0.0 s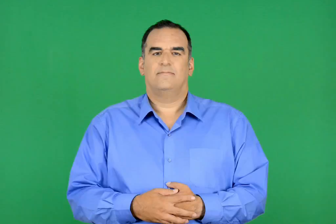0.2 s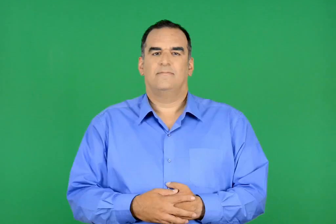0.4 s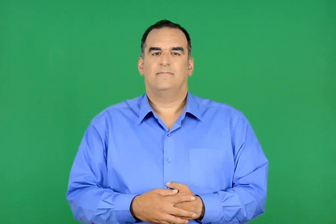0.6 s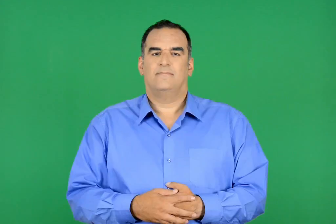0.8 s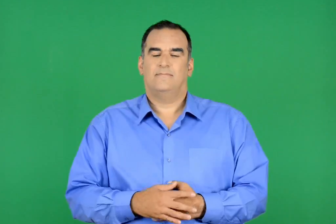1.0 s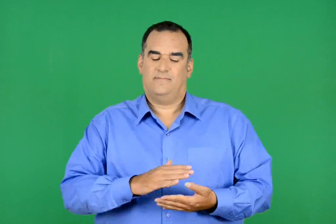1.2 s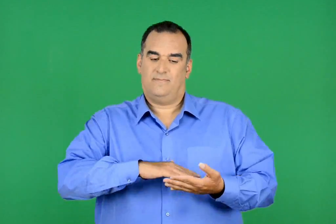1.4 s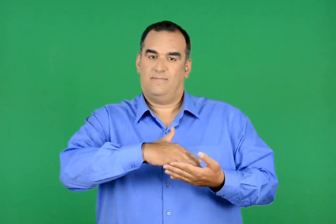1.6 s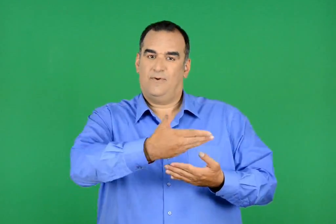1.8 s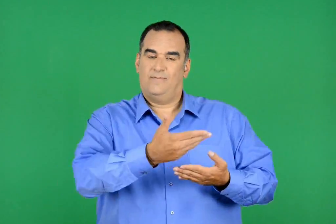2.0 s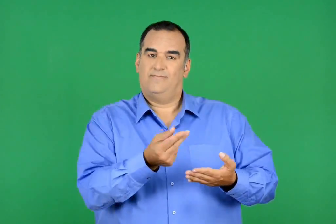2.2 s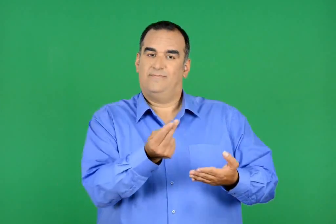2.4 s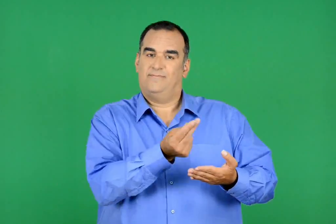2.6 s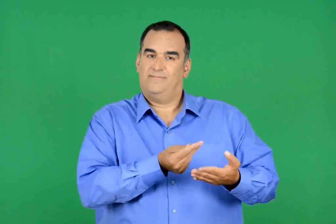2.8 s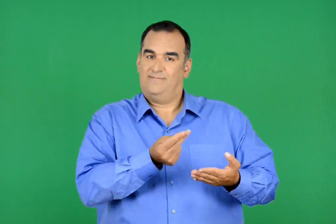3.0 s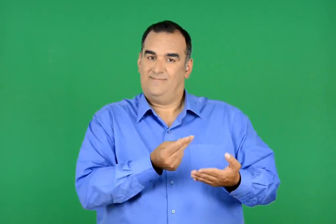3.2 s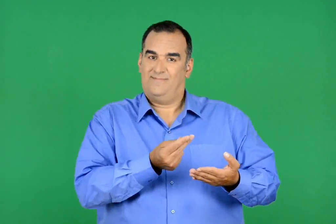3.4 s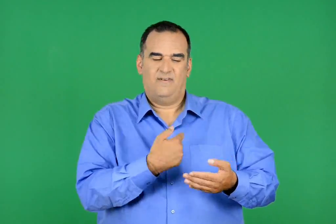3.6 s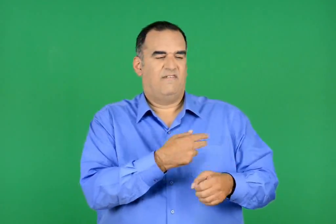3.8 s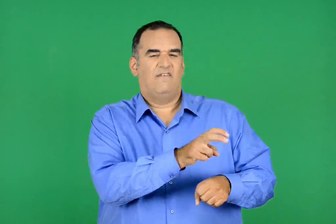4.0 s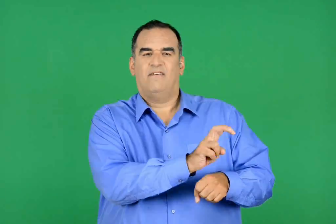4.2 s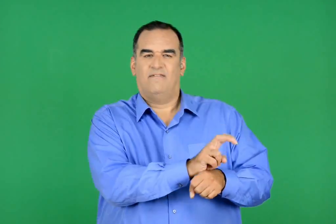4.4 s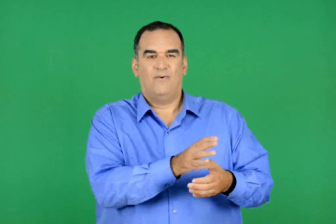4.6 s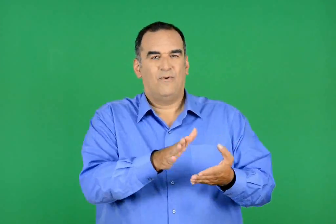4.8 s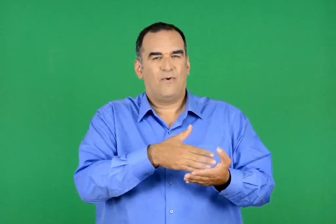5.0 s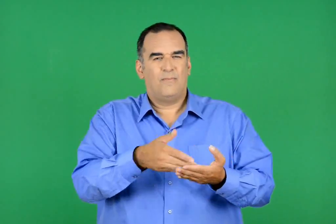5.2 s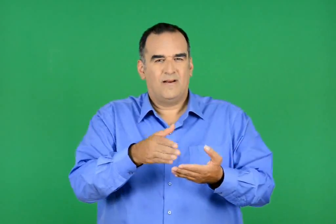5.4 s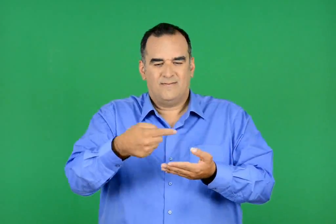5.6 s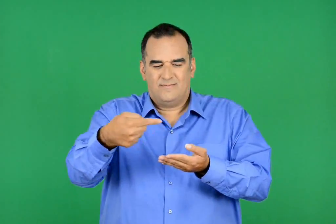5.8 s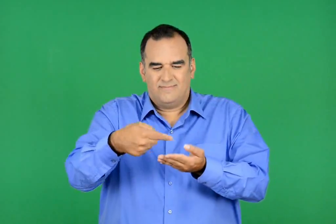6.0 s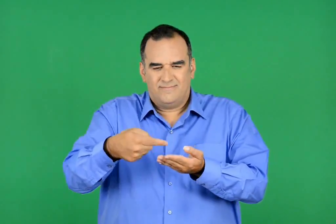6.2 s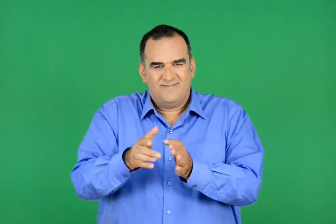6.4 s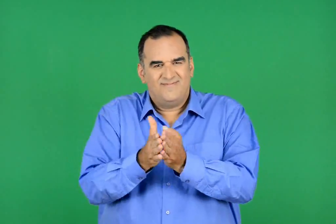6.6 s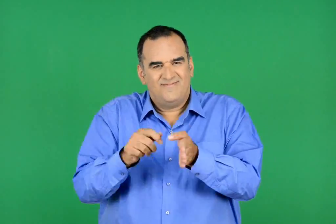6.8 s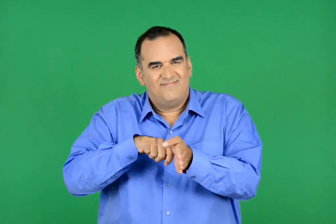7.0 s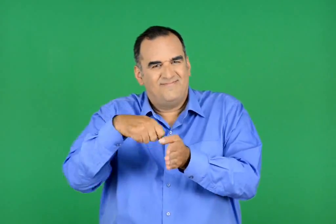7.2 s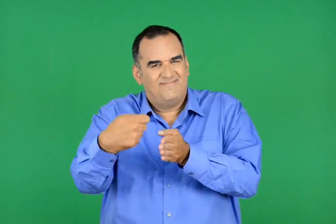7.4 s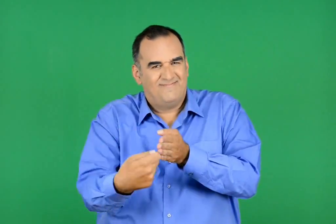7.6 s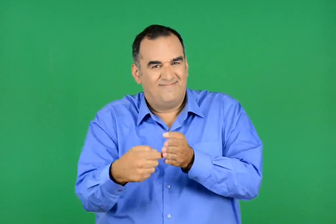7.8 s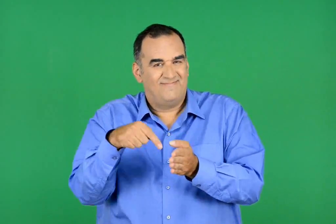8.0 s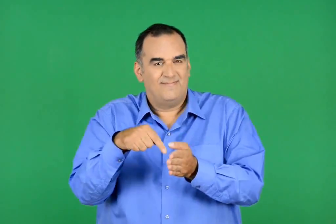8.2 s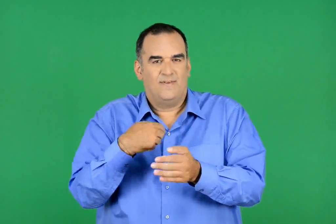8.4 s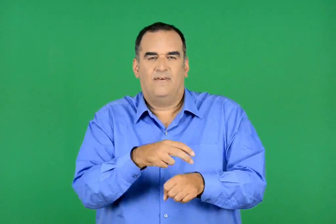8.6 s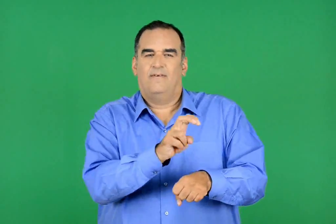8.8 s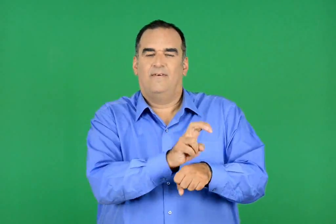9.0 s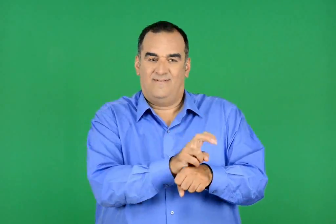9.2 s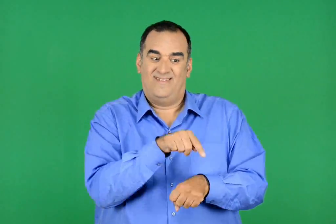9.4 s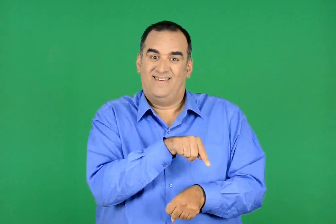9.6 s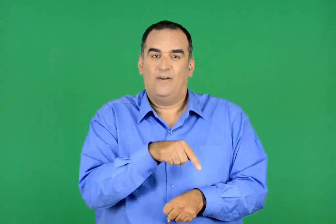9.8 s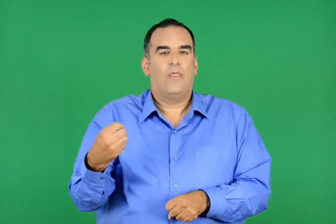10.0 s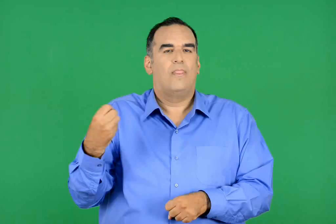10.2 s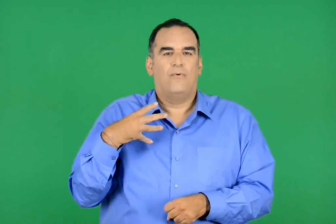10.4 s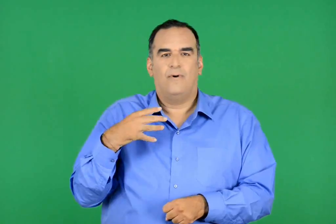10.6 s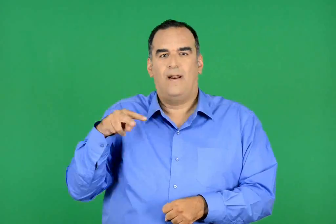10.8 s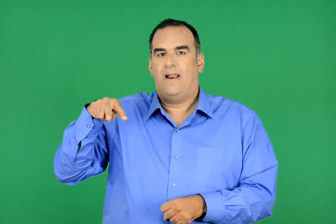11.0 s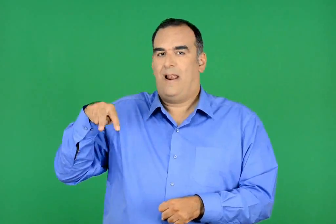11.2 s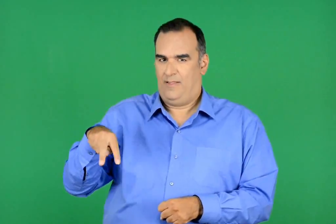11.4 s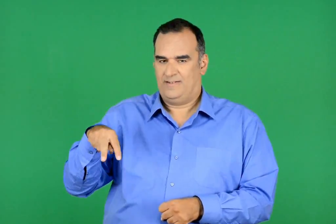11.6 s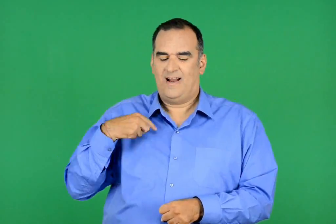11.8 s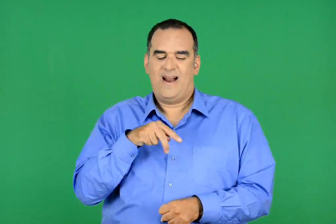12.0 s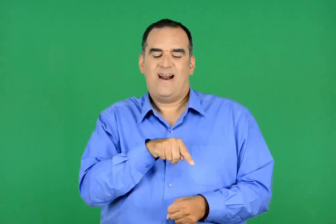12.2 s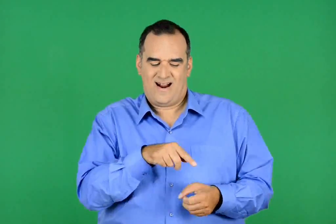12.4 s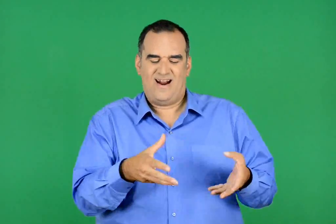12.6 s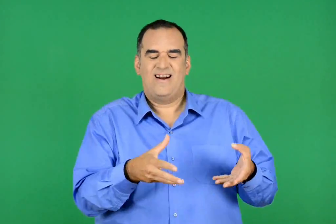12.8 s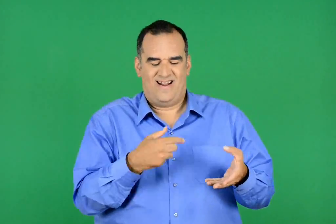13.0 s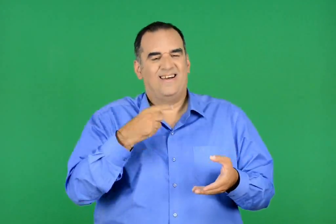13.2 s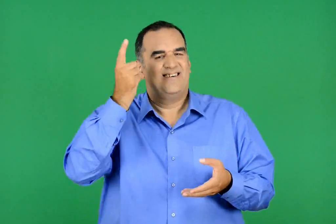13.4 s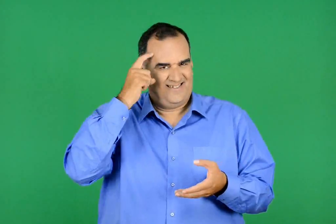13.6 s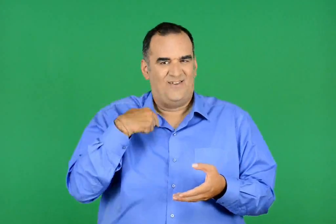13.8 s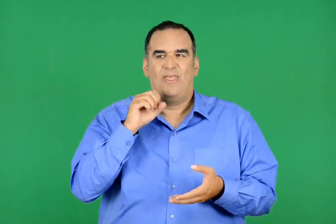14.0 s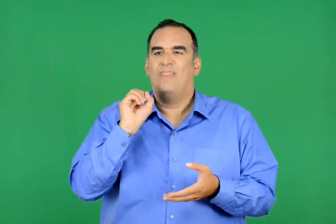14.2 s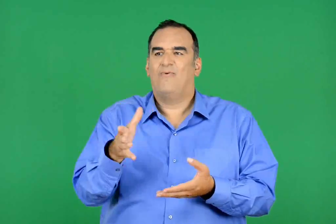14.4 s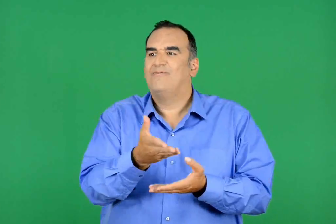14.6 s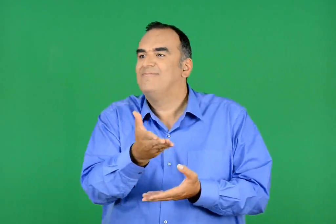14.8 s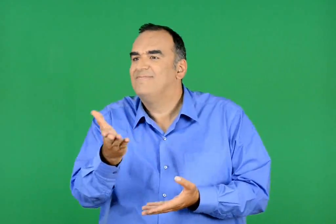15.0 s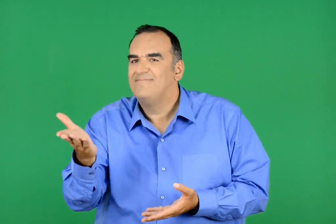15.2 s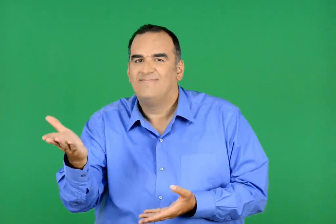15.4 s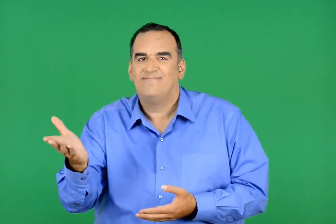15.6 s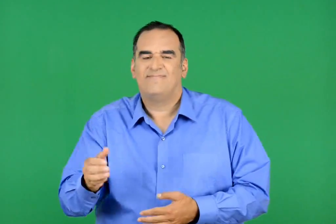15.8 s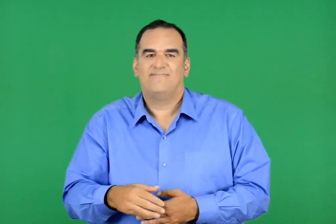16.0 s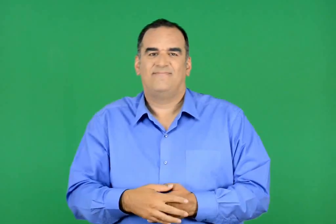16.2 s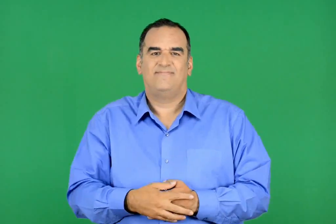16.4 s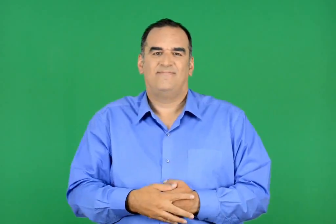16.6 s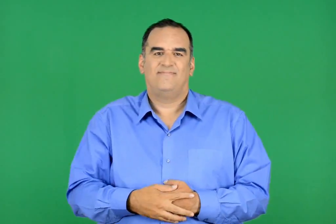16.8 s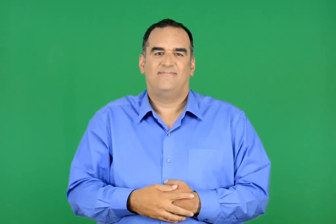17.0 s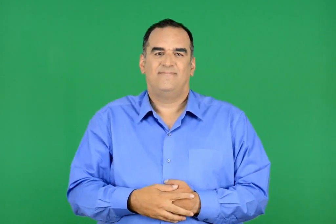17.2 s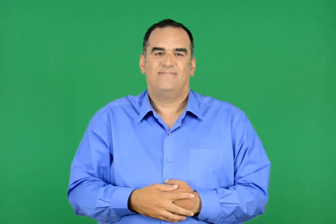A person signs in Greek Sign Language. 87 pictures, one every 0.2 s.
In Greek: ήξερα σε ποια θα χάριζα εκείνο το παρατημένο µπλοκ ζωγραφικής και την κασετίνα µε τα χρωματιστά µολύβια που µου είχε φέρει ο λεωνίδας και τόσον καιρό δεν είχα καταφέρει ούτε να τα ανοίξω
